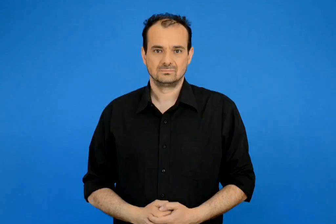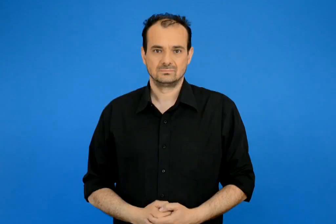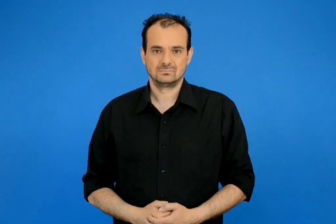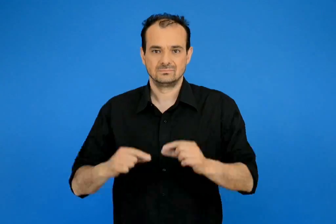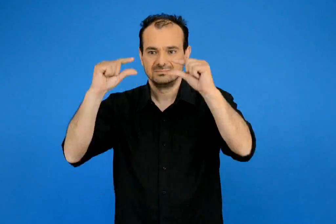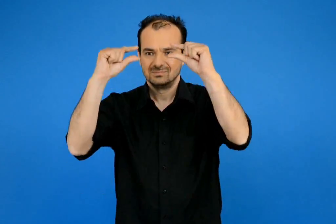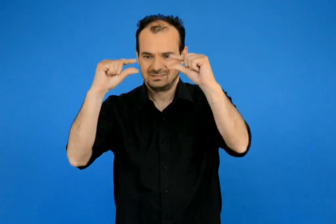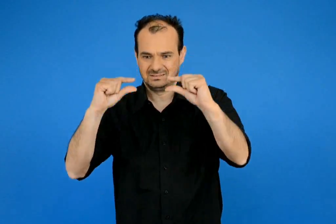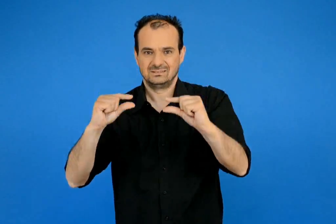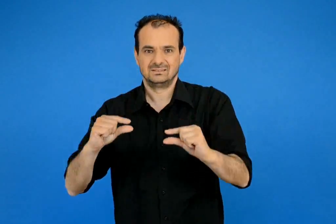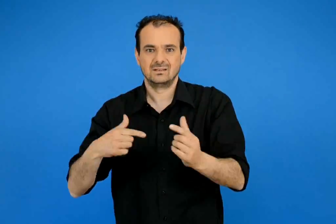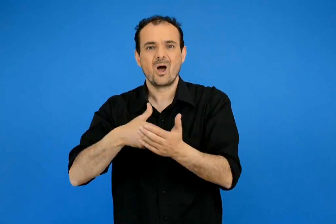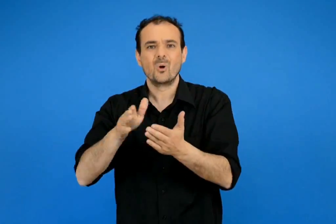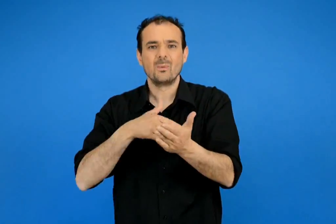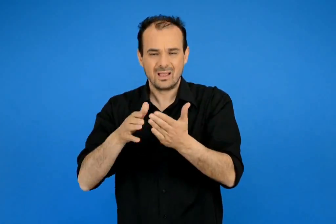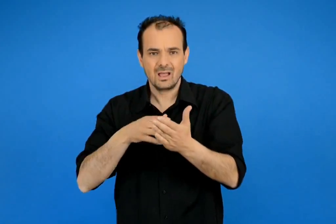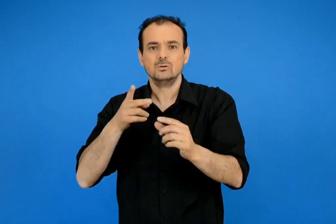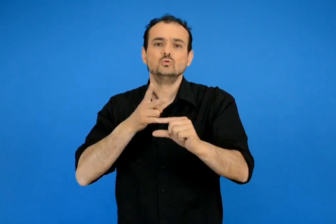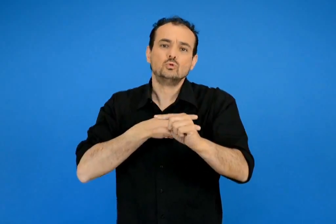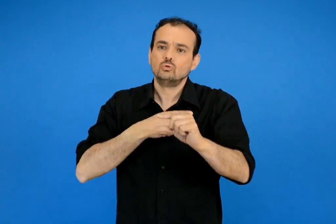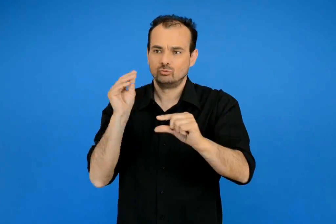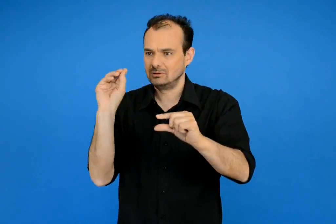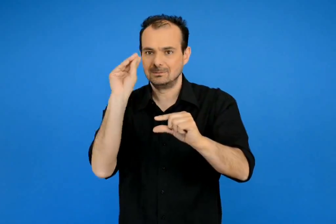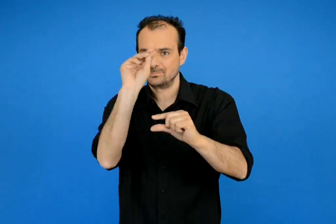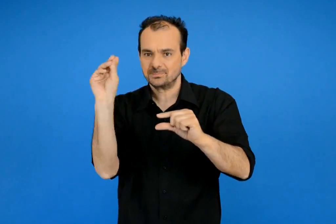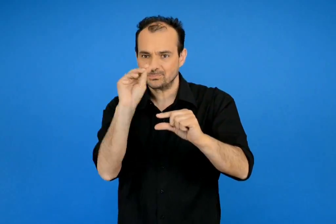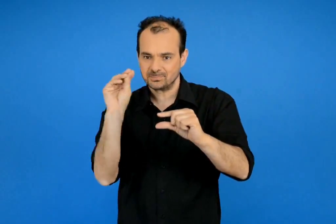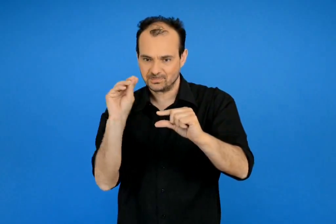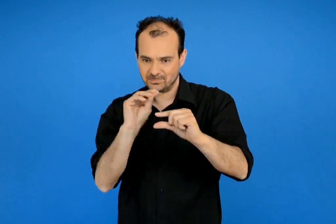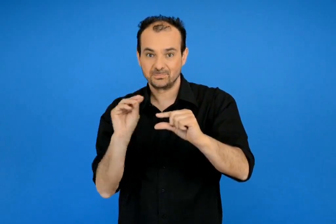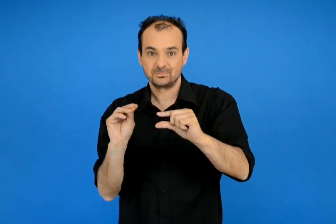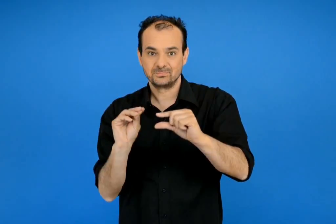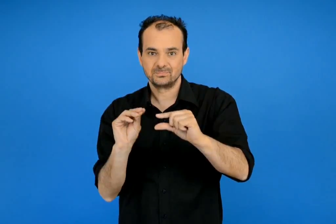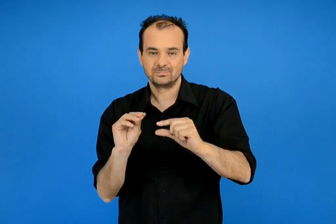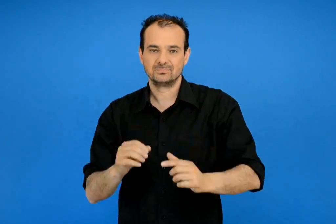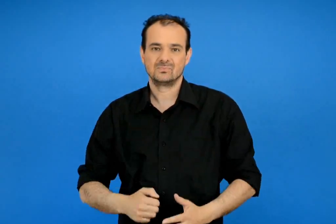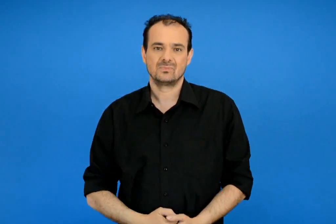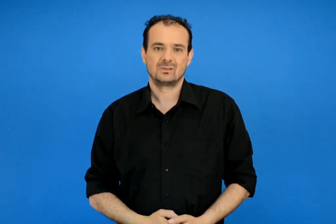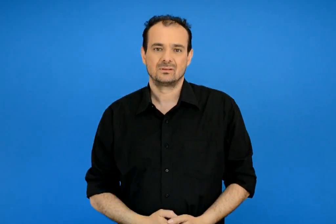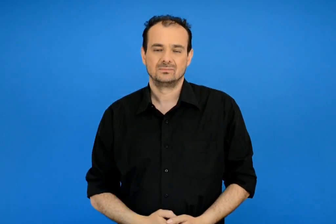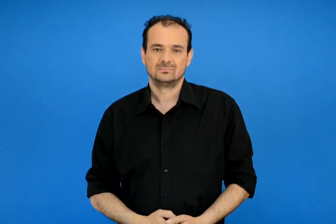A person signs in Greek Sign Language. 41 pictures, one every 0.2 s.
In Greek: χρωμάτισε εάν κουτάκι για κάθε κτίριο στη σωστή στήλη
